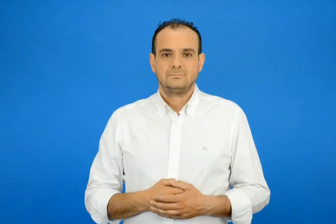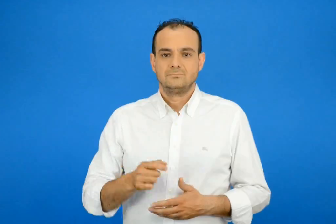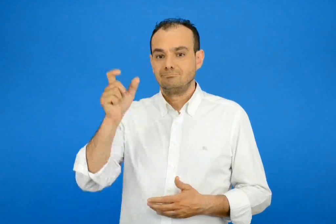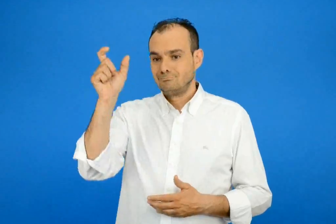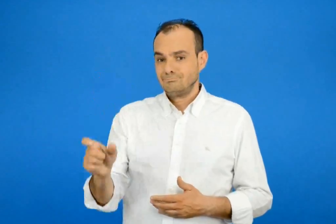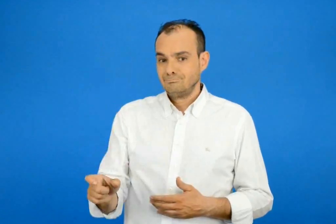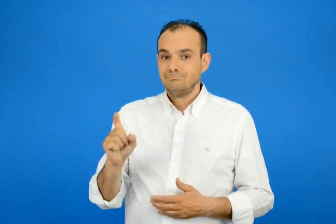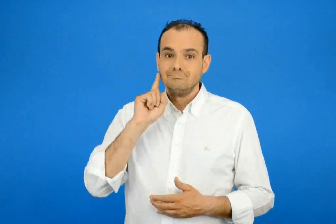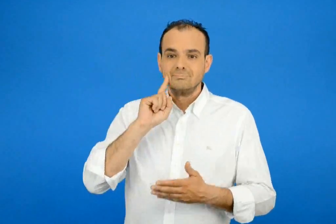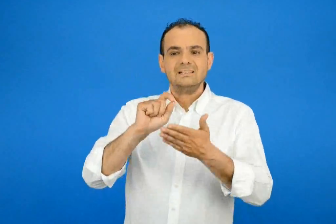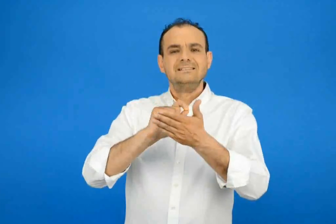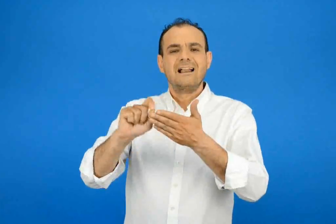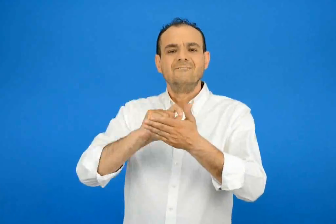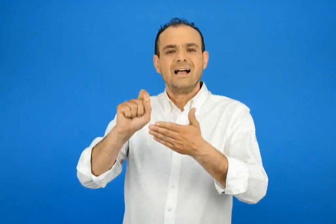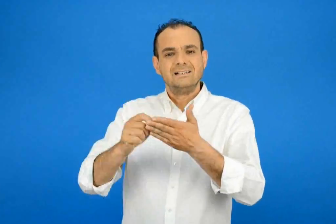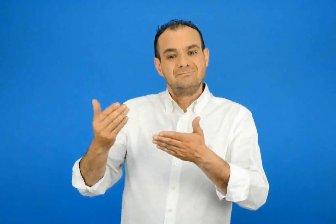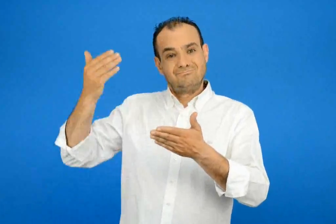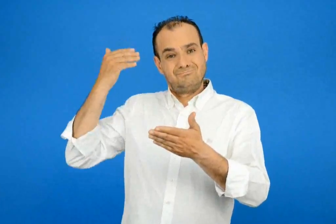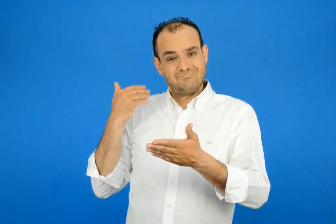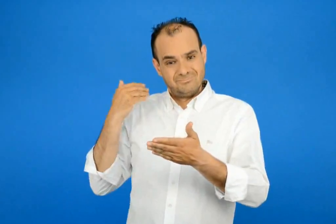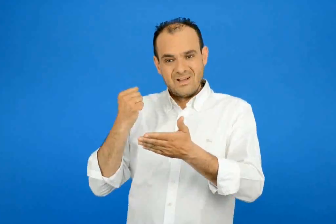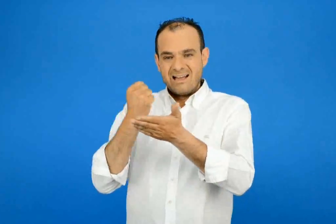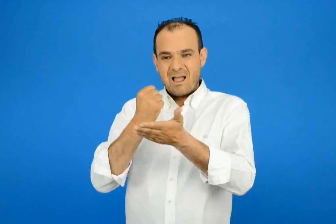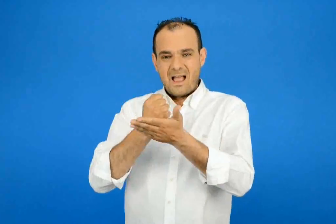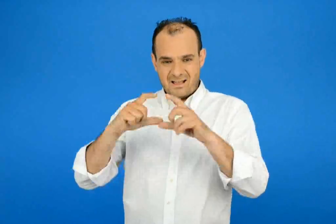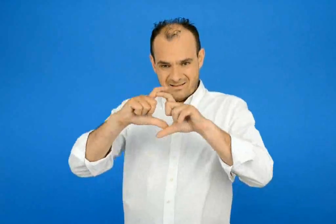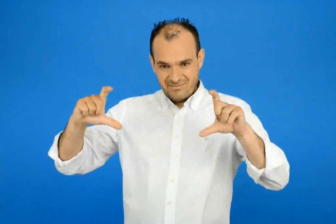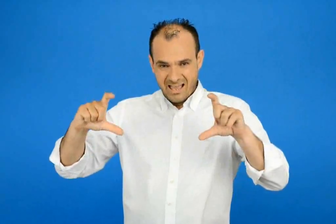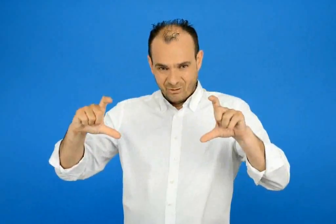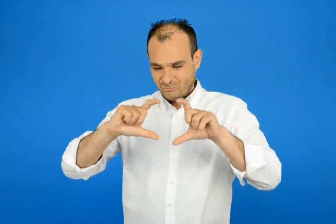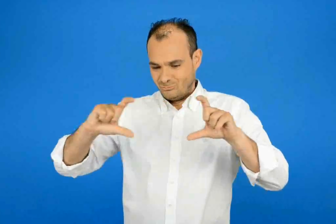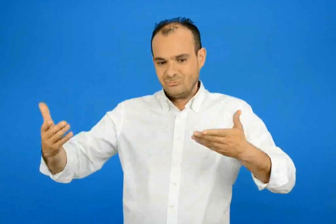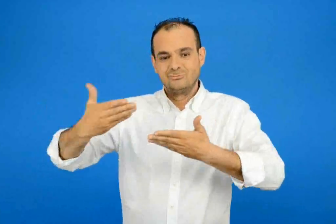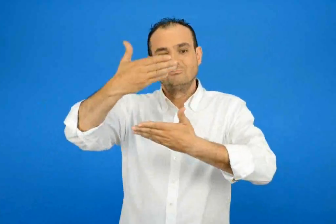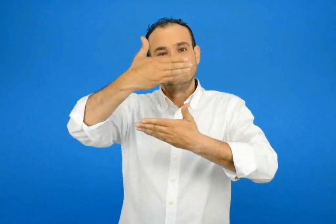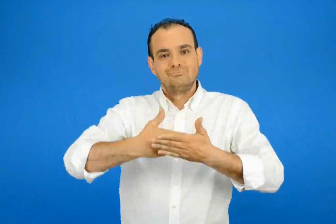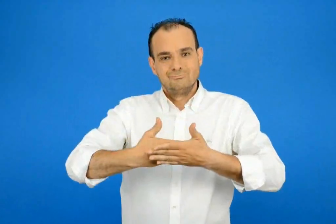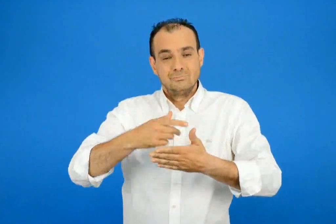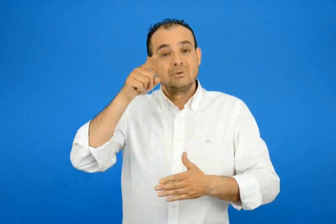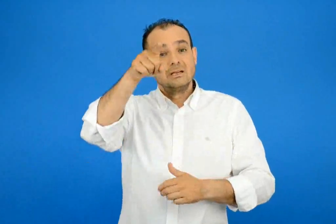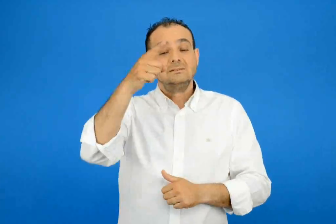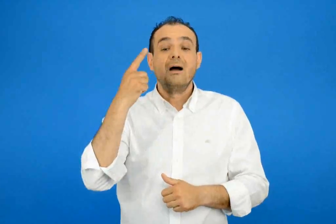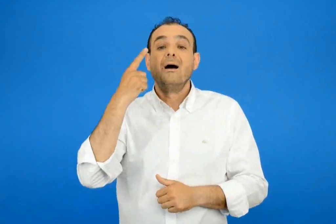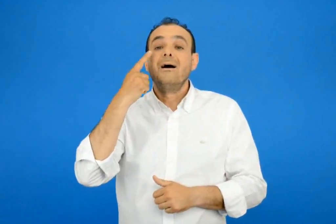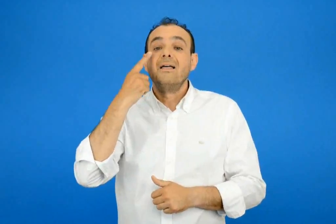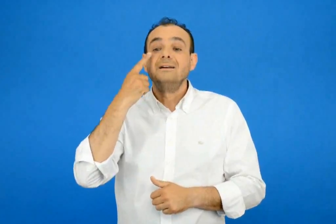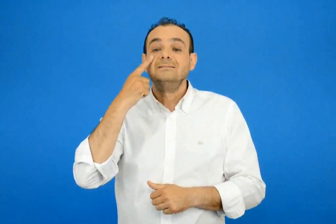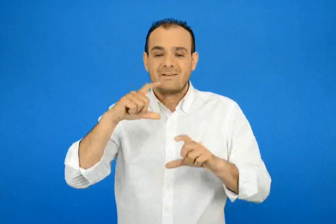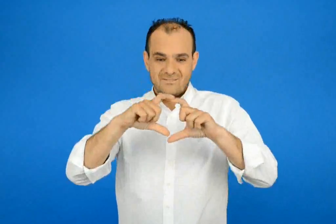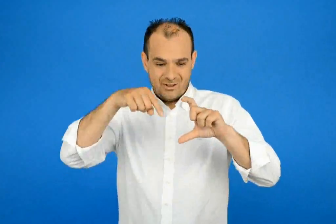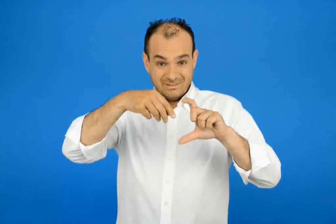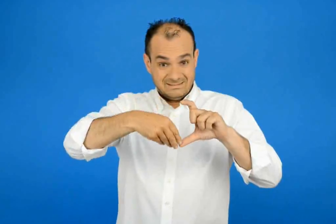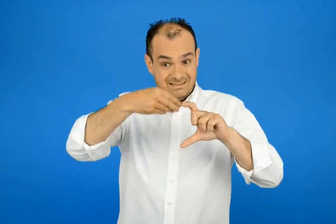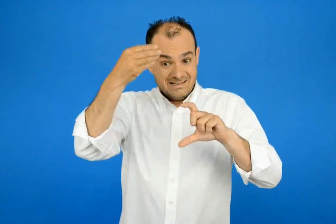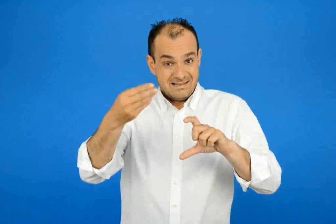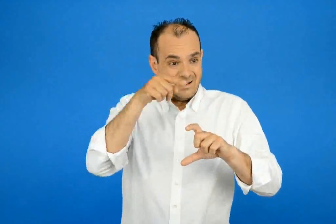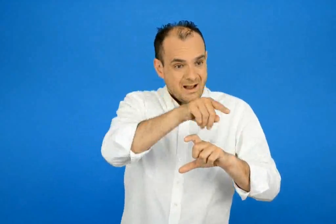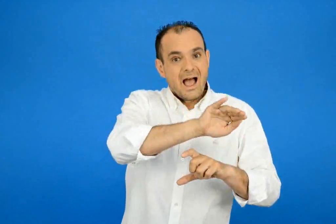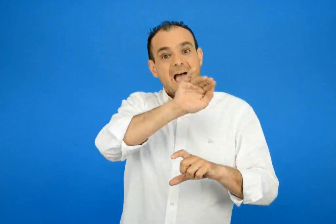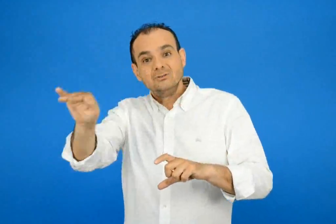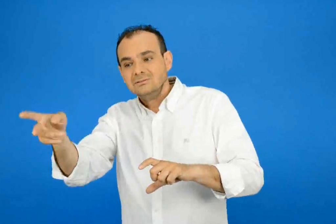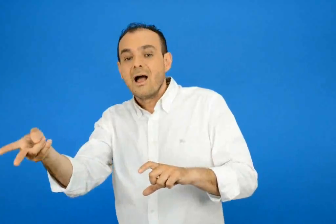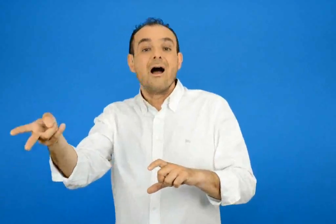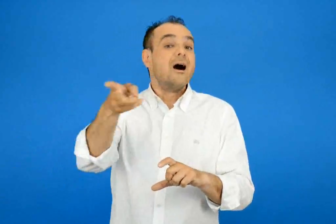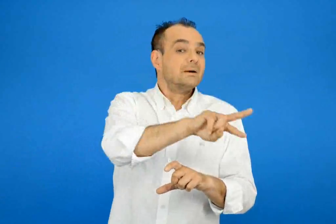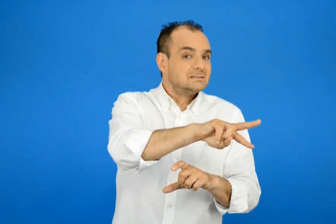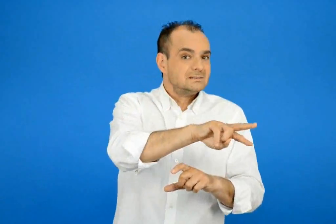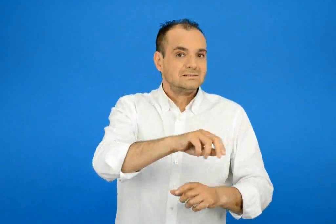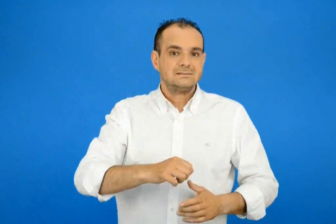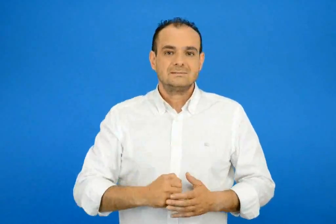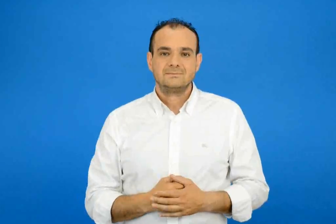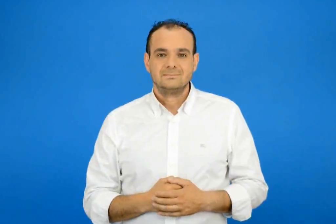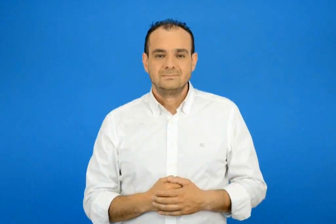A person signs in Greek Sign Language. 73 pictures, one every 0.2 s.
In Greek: η συγγραφέας του προηγουμένου γράμματος το έβαλε στον παρακάτω φάκελο δες το φάκελο και απάντησε στις ερωτήσεις
